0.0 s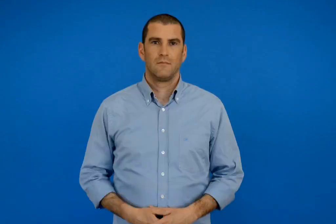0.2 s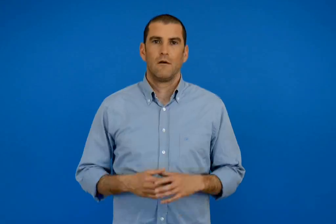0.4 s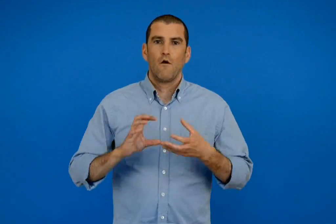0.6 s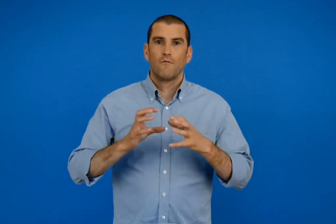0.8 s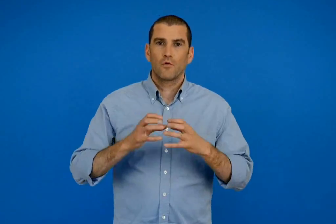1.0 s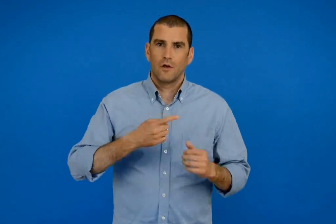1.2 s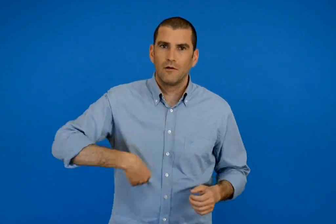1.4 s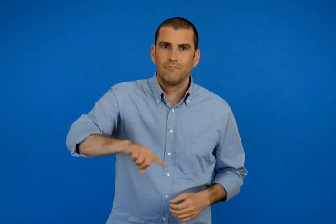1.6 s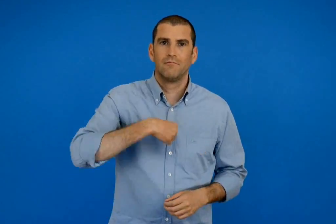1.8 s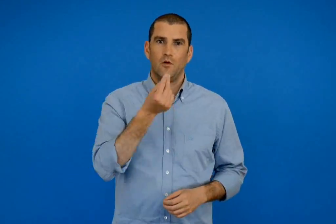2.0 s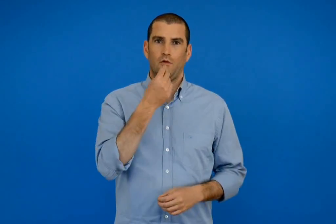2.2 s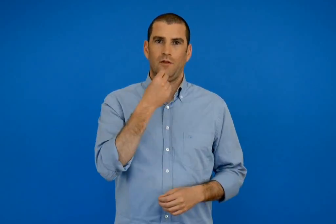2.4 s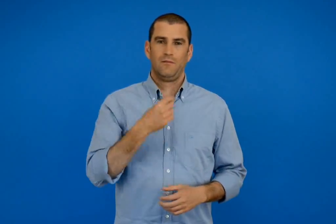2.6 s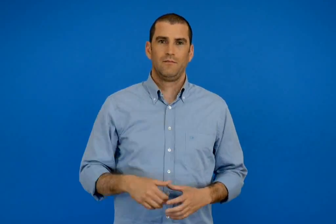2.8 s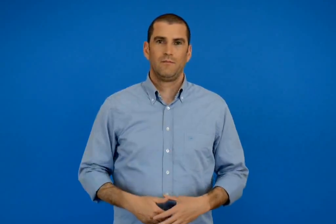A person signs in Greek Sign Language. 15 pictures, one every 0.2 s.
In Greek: τρώμε φρούτα
